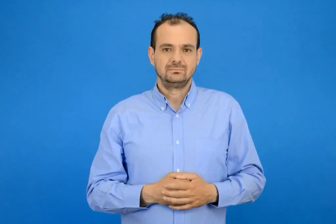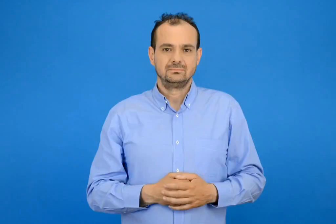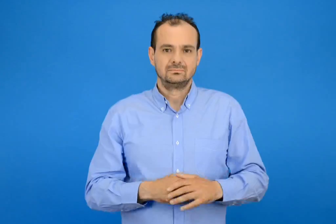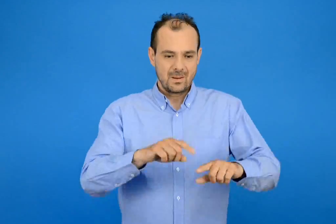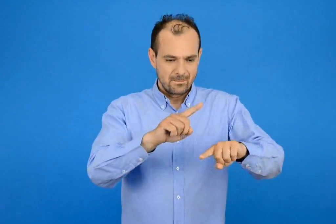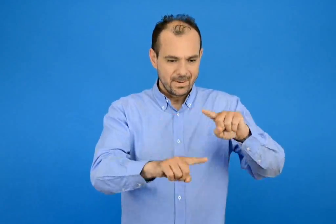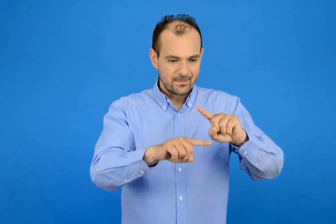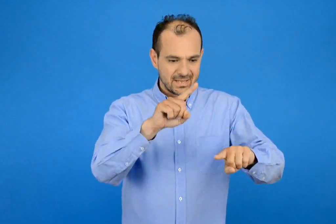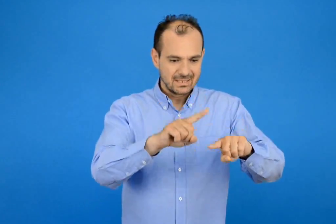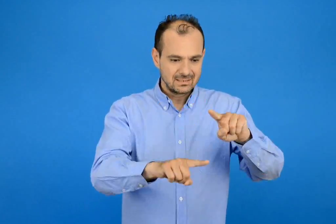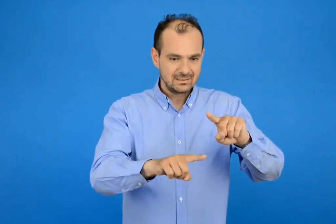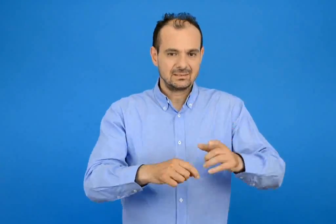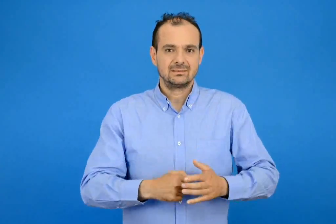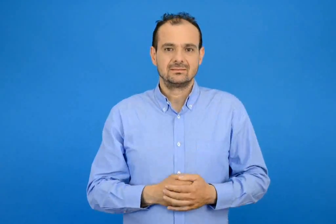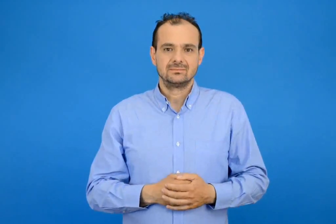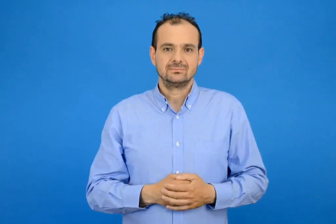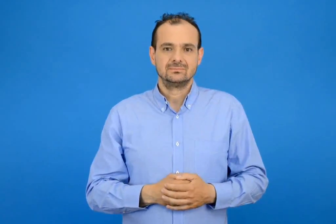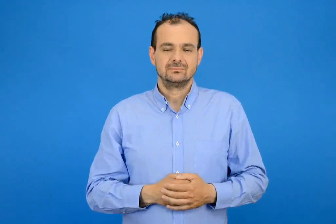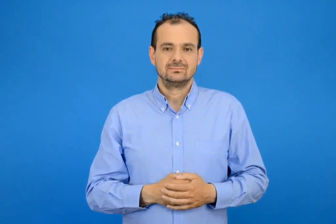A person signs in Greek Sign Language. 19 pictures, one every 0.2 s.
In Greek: μυρμήγκι
